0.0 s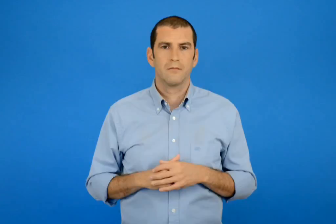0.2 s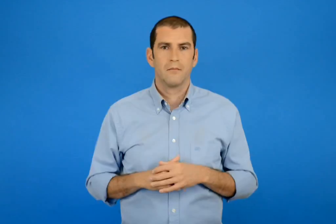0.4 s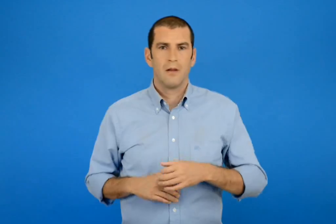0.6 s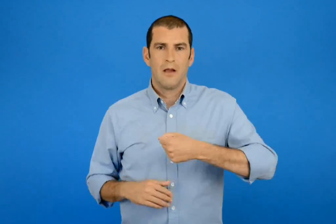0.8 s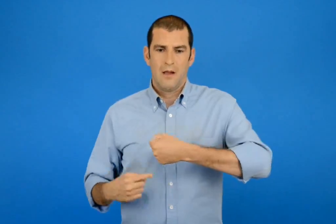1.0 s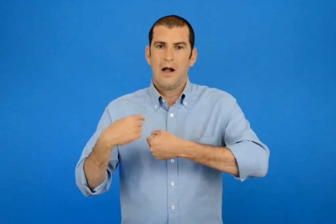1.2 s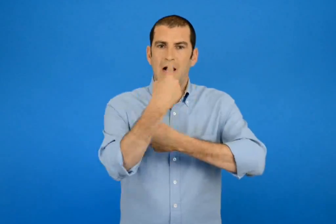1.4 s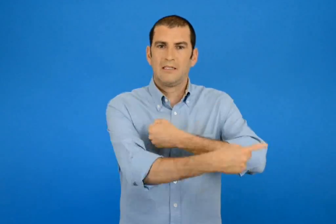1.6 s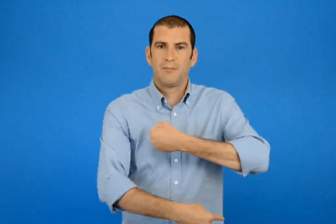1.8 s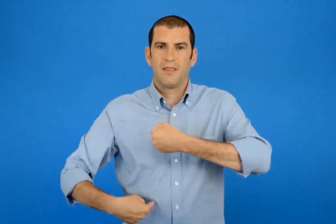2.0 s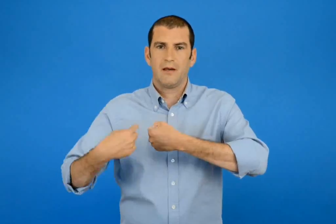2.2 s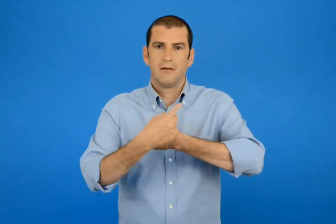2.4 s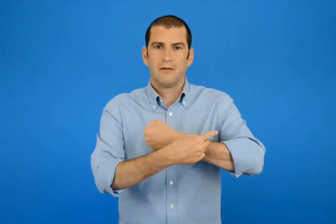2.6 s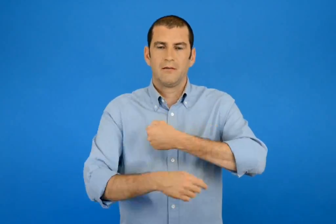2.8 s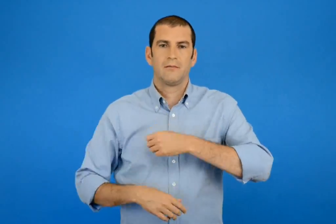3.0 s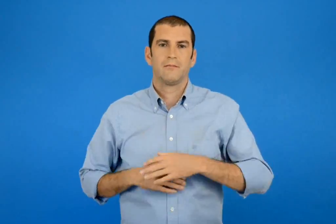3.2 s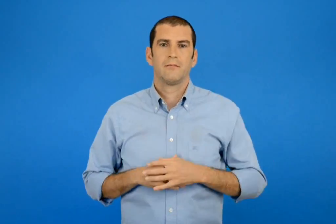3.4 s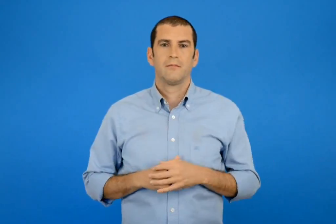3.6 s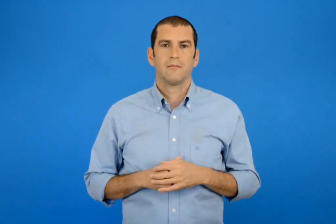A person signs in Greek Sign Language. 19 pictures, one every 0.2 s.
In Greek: ασπίδα
